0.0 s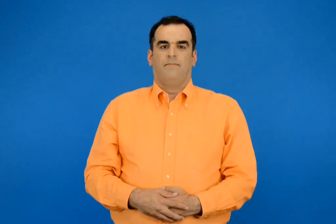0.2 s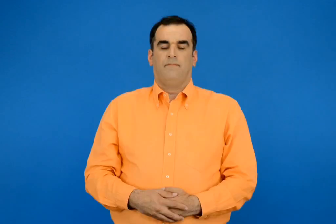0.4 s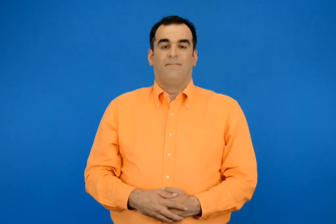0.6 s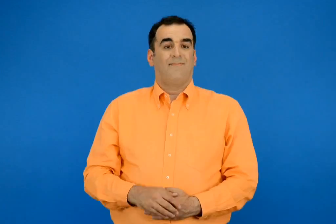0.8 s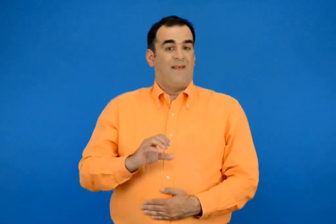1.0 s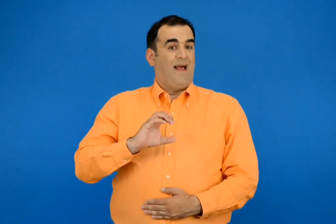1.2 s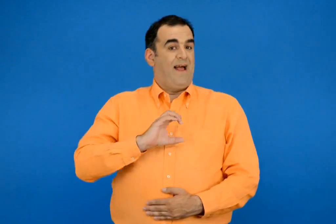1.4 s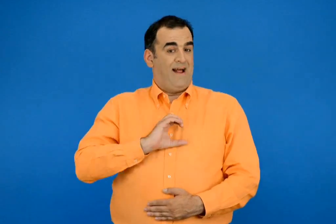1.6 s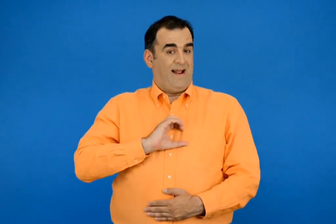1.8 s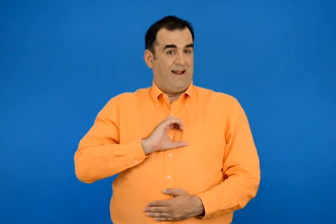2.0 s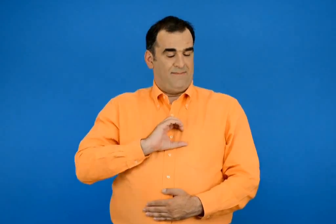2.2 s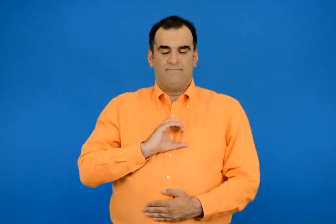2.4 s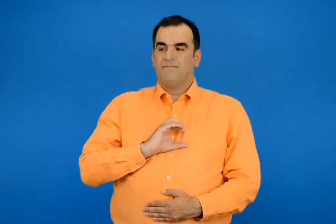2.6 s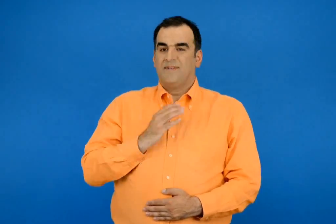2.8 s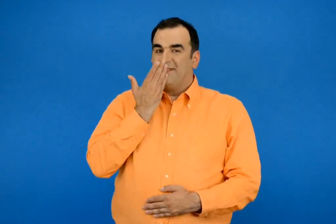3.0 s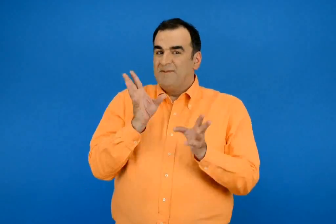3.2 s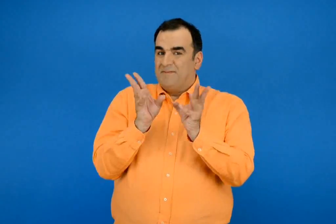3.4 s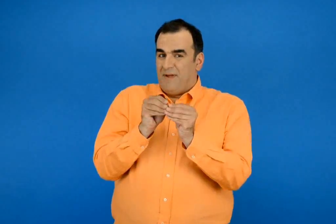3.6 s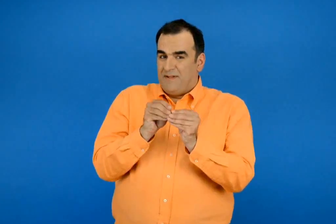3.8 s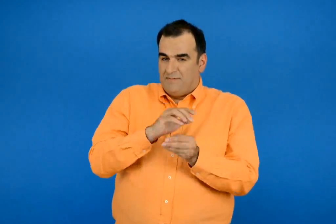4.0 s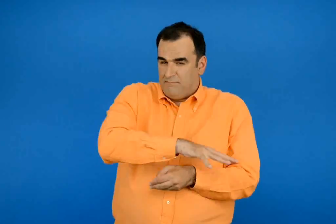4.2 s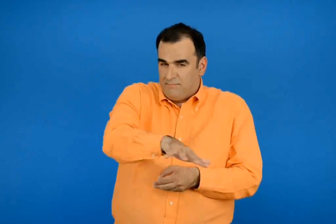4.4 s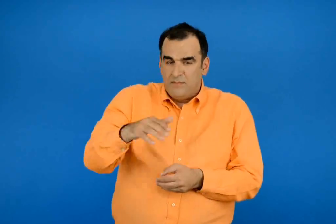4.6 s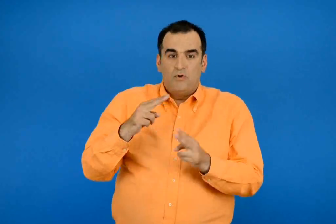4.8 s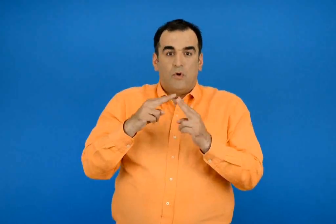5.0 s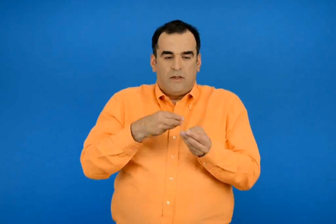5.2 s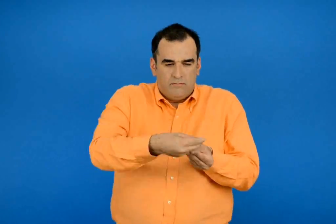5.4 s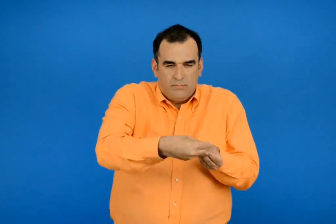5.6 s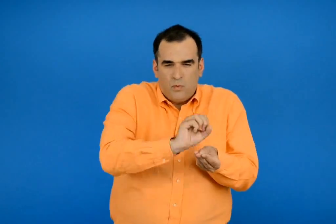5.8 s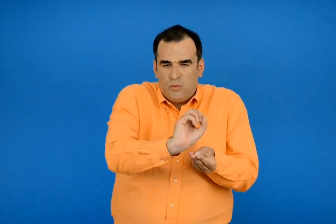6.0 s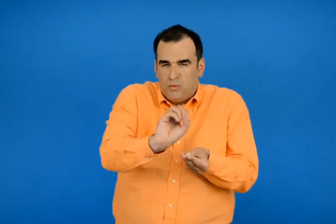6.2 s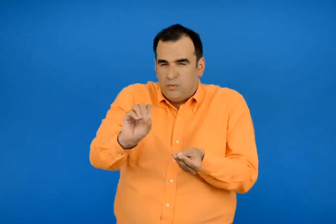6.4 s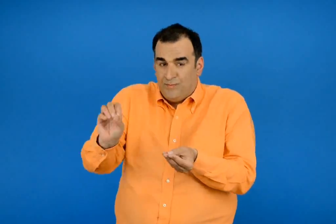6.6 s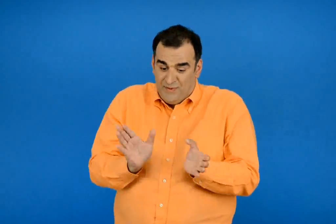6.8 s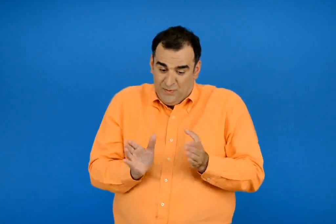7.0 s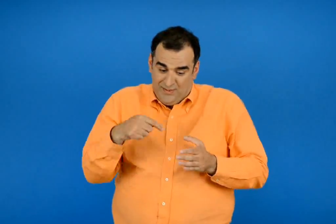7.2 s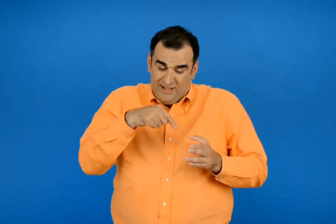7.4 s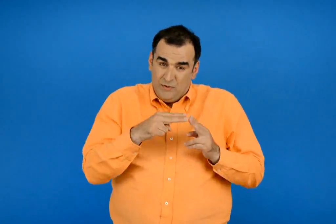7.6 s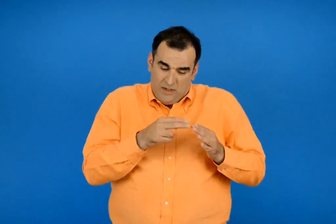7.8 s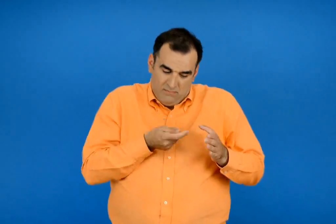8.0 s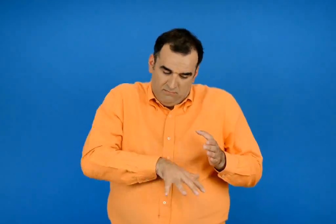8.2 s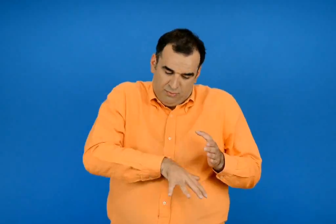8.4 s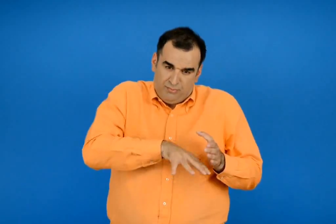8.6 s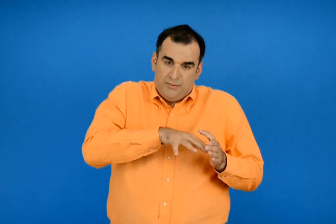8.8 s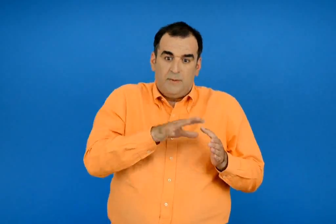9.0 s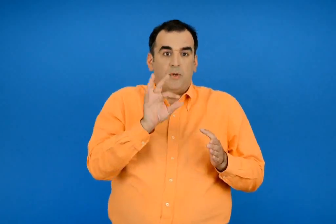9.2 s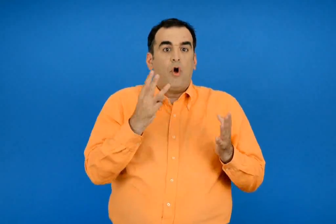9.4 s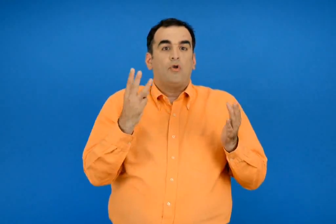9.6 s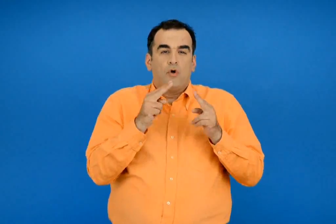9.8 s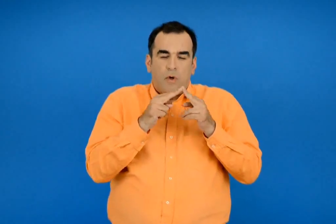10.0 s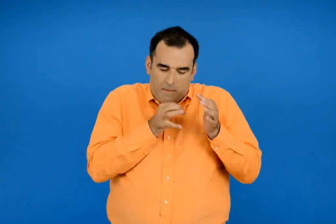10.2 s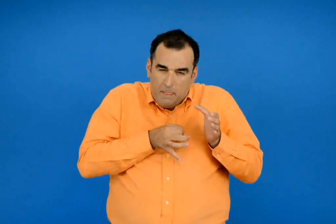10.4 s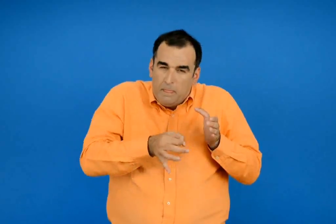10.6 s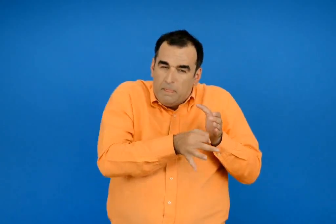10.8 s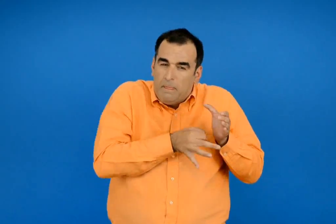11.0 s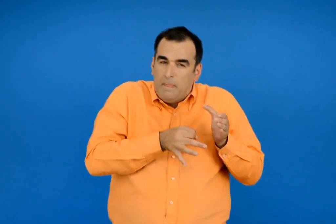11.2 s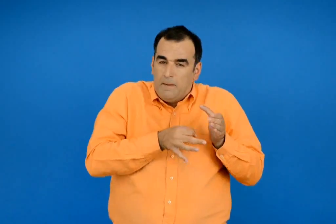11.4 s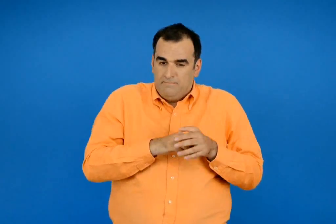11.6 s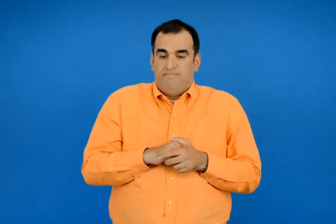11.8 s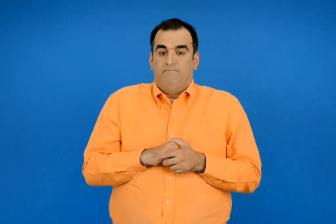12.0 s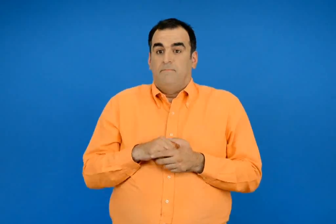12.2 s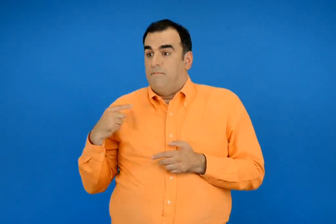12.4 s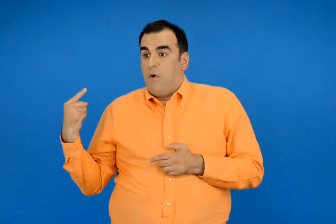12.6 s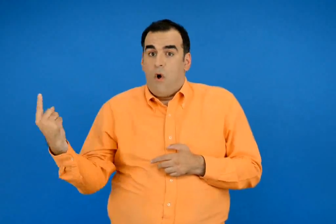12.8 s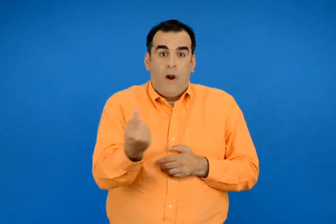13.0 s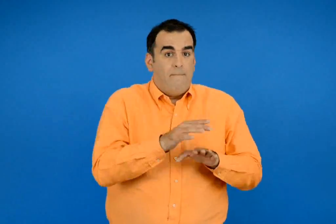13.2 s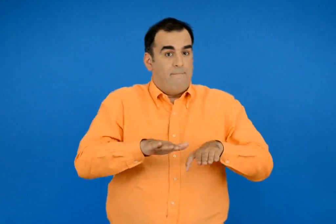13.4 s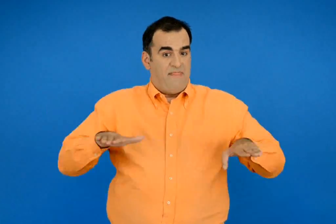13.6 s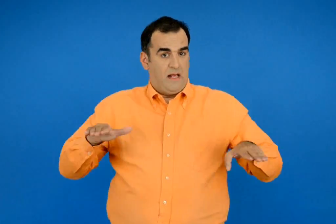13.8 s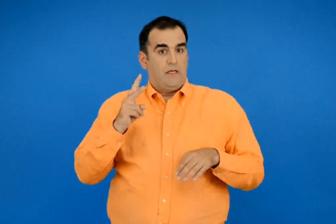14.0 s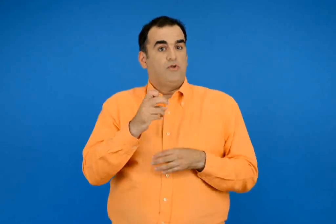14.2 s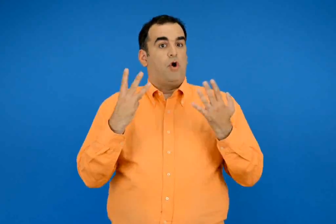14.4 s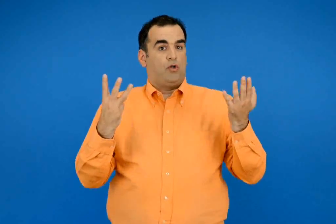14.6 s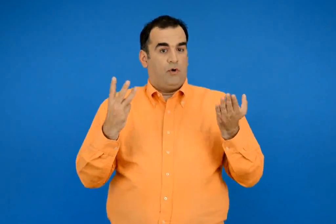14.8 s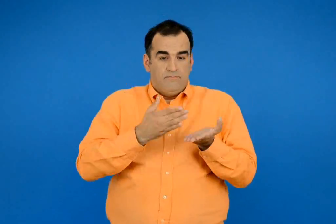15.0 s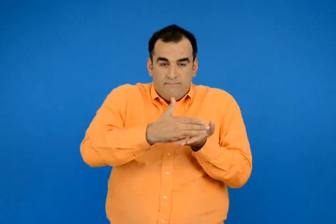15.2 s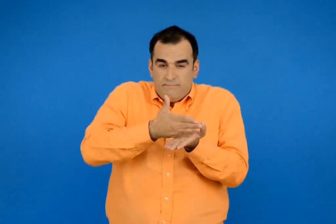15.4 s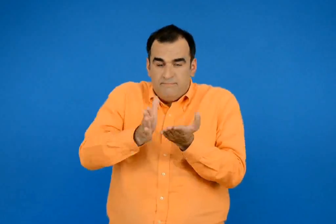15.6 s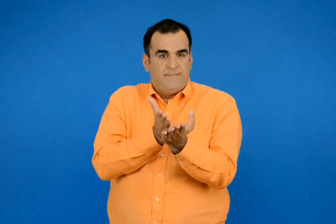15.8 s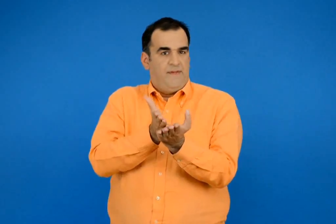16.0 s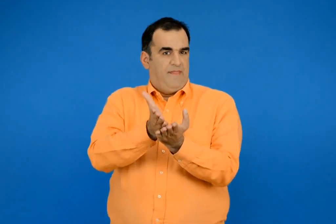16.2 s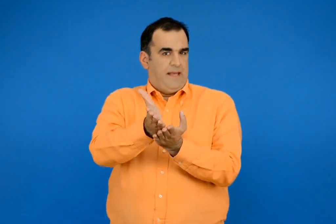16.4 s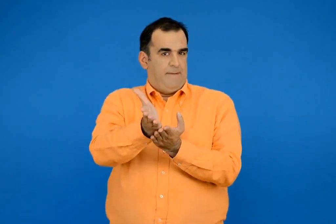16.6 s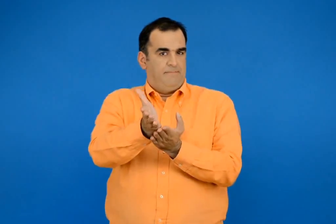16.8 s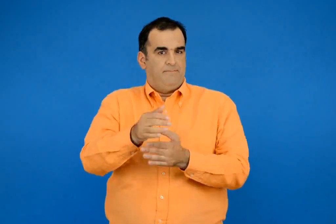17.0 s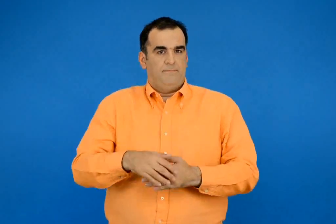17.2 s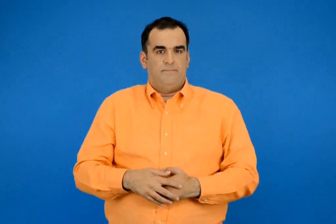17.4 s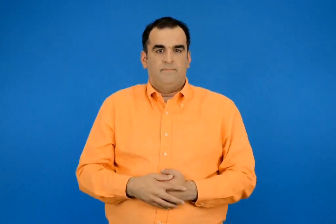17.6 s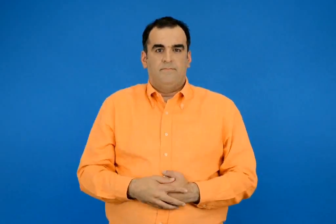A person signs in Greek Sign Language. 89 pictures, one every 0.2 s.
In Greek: η ελένη κερνάει τους συμμαθητές της σοκολατάκια στη γιορτή της το κουτί έχει 58 σοκολατάκια τα μοιράζονται δίκαια όλα τα παιδιά είναι 28
